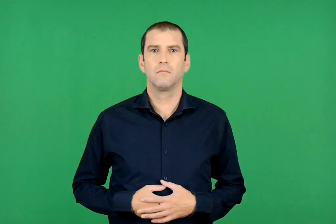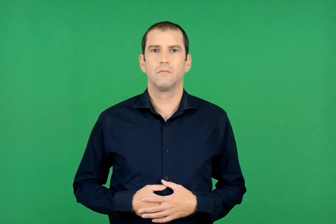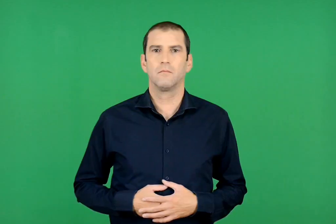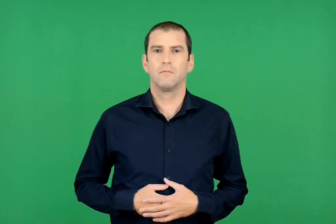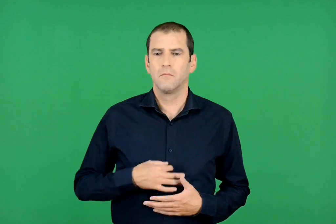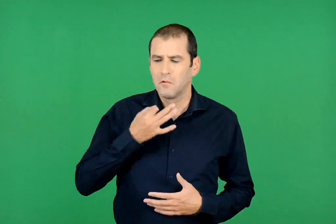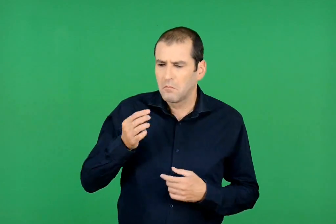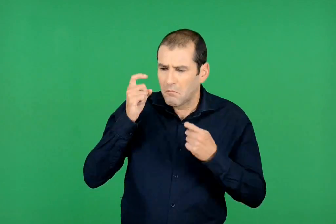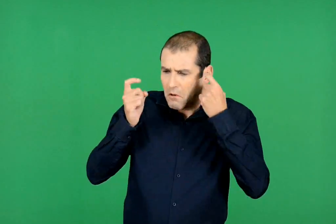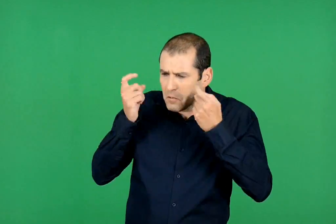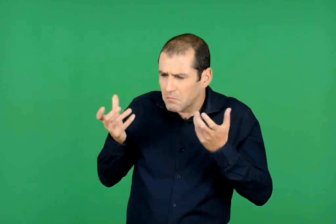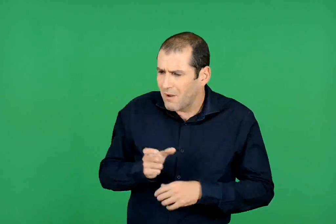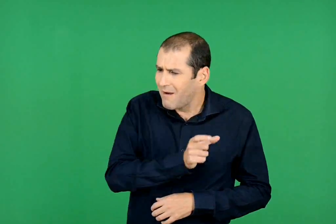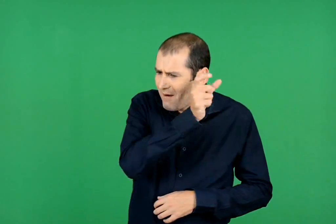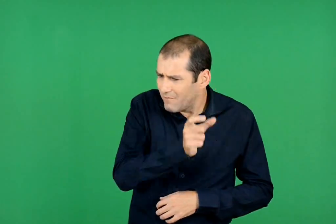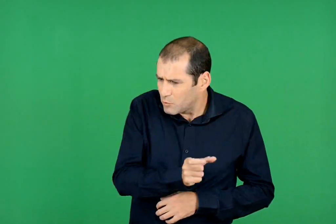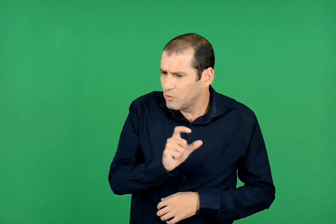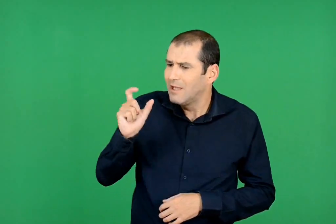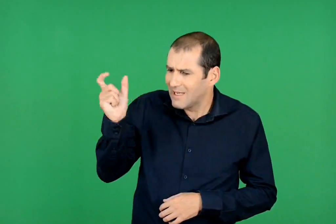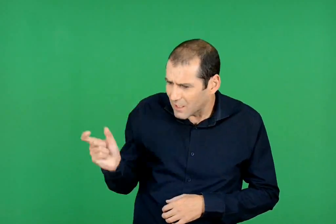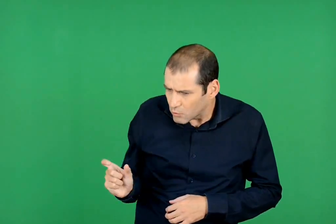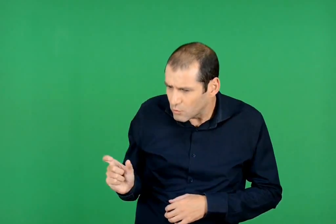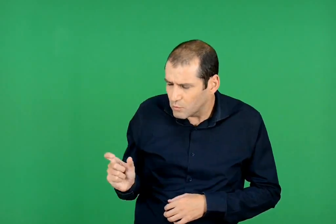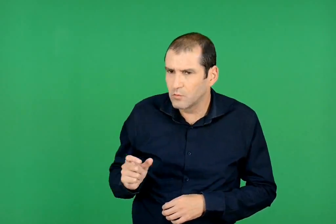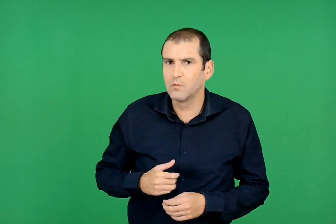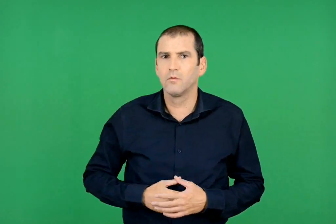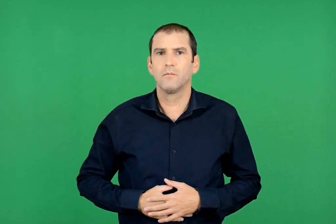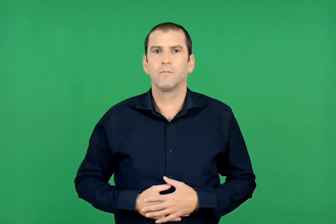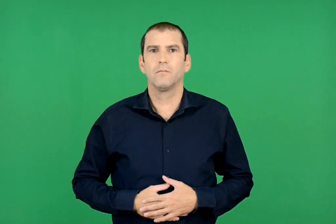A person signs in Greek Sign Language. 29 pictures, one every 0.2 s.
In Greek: ιταλός ; , κάνω εγώ με απορία
